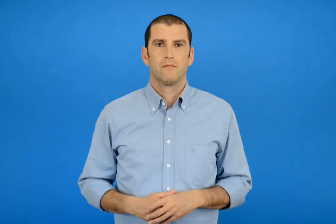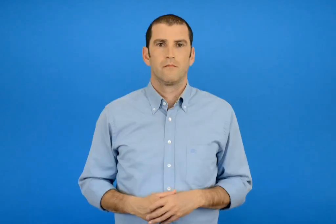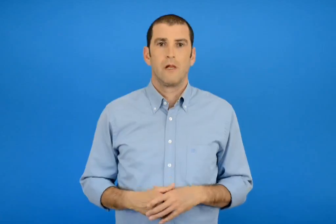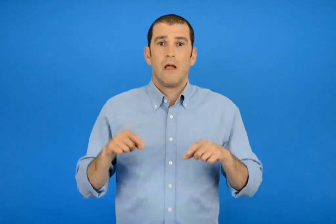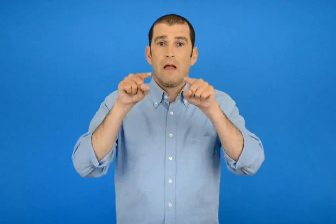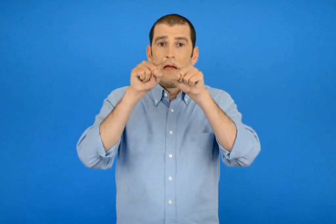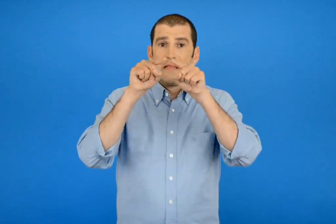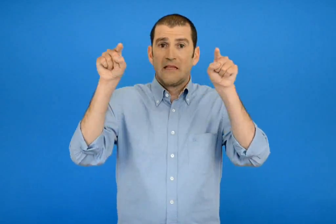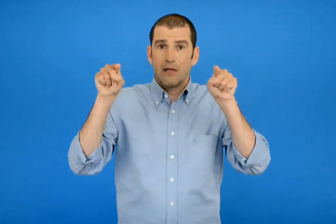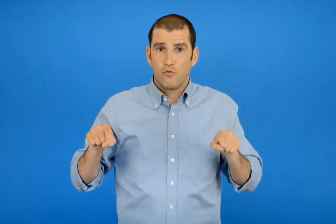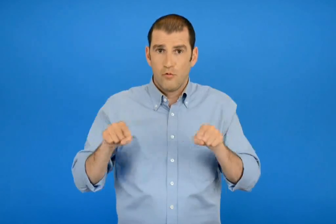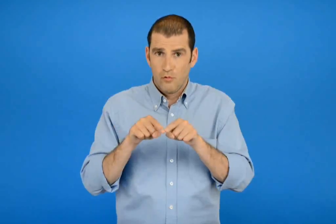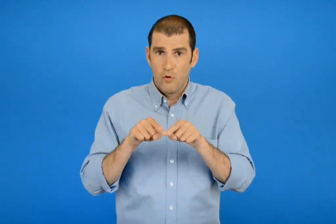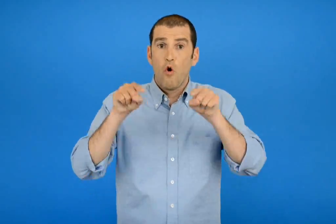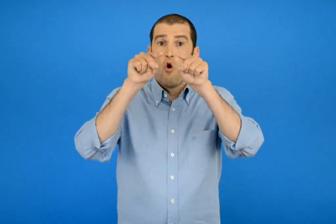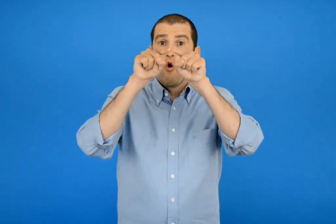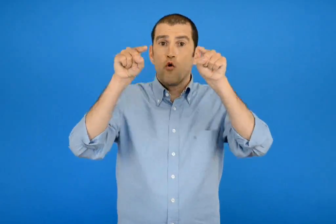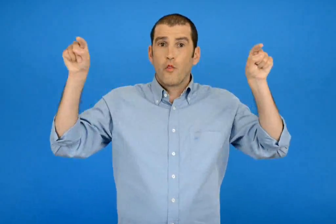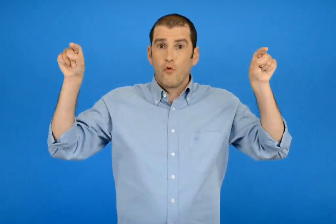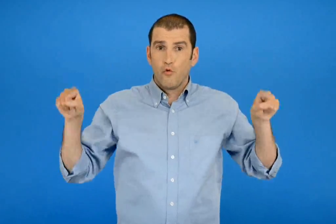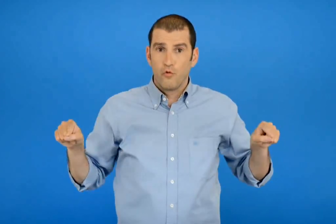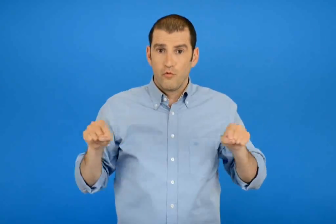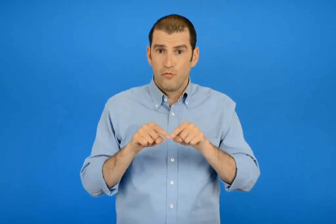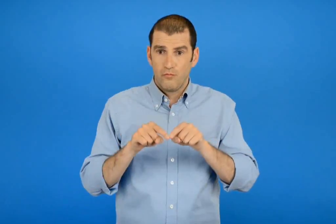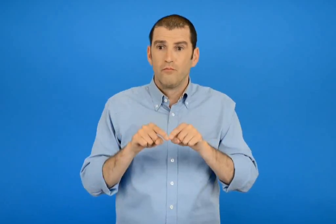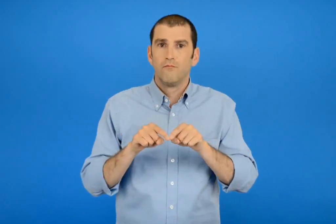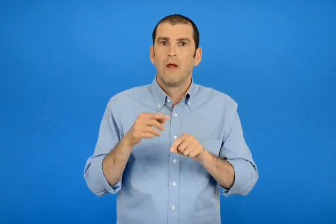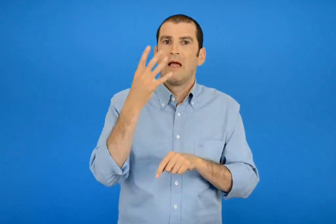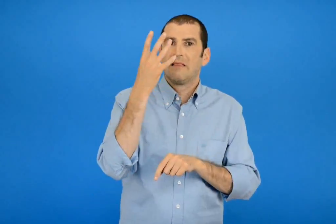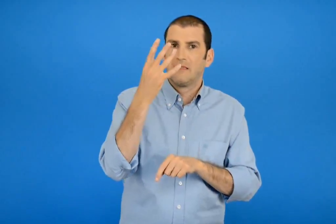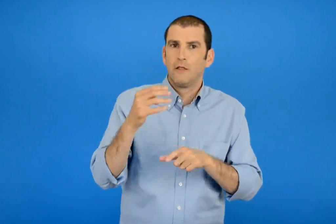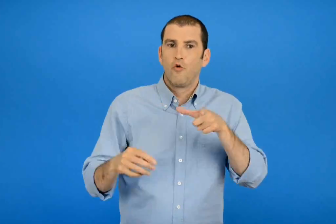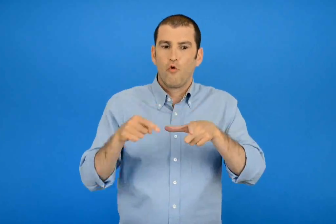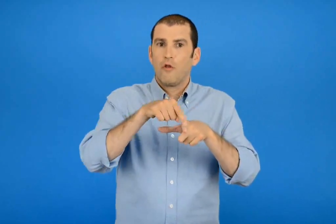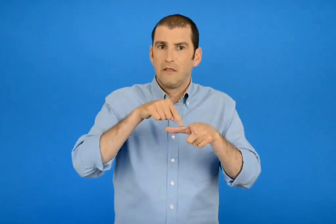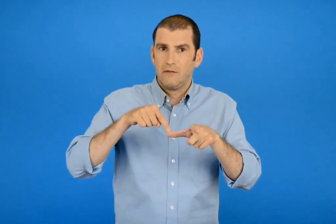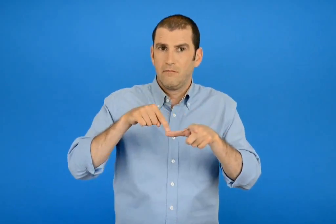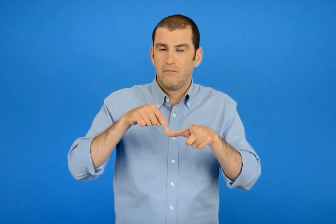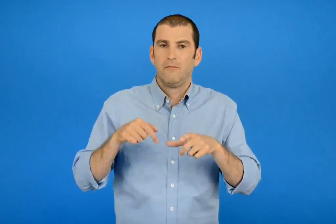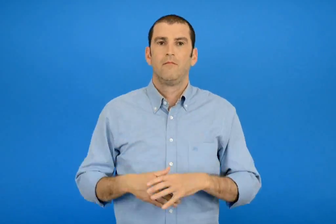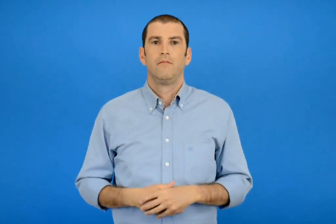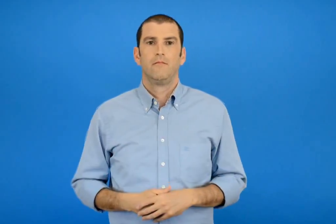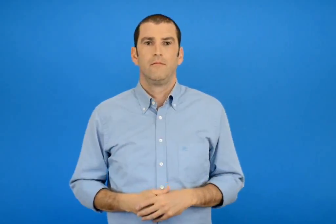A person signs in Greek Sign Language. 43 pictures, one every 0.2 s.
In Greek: το τετράγωνο και το ορθογώνιο παραλληλόγραμμο έχουν 4 ορθές γωνίες
